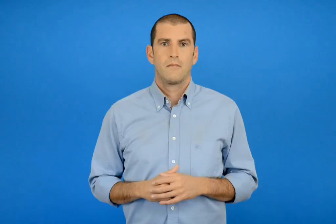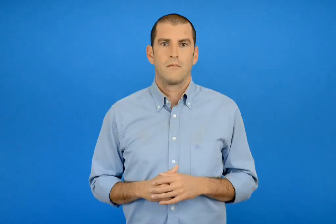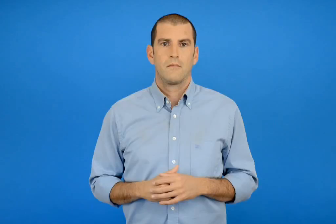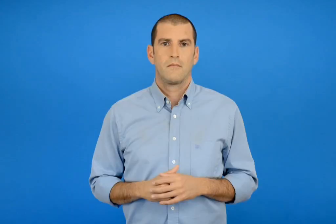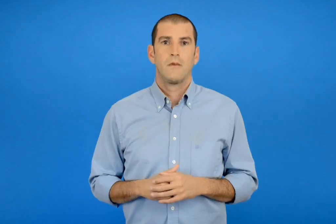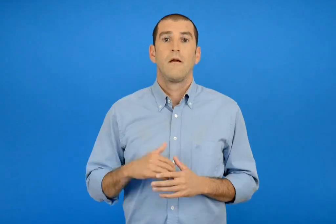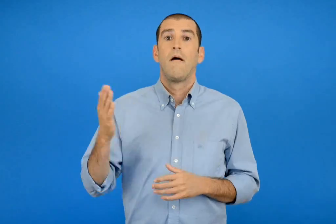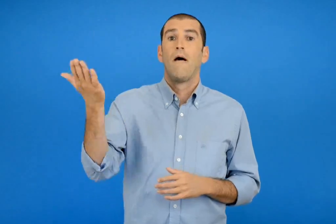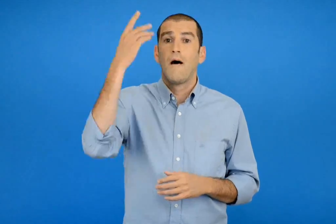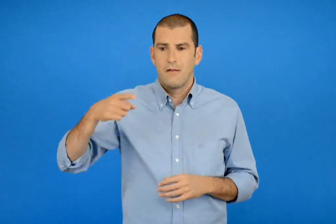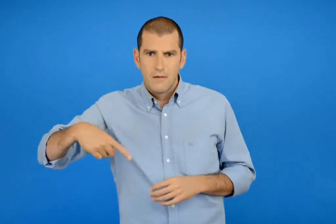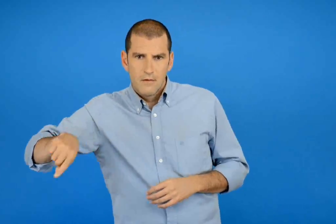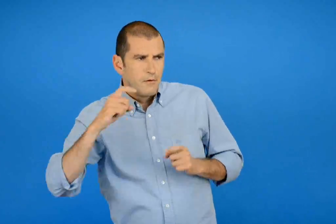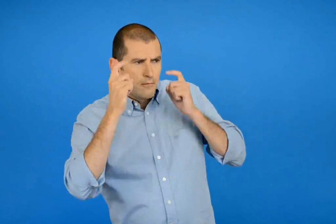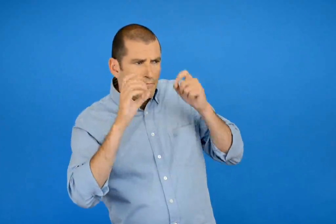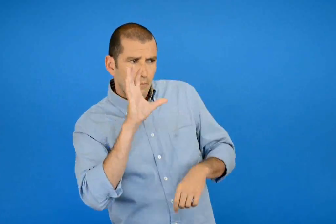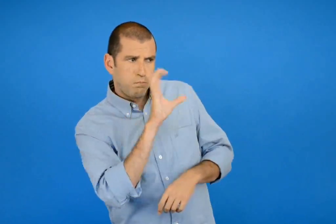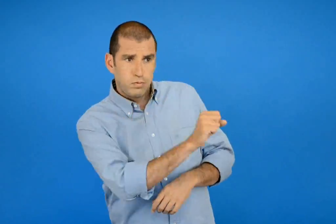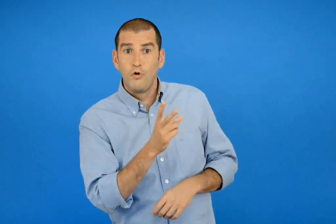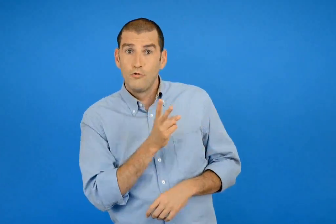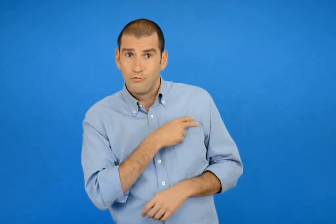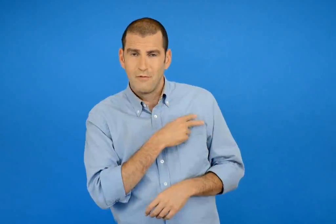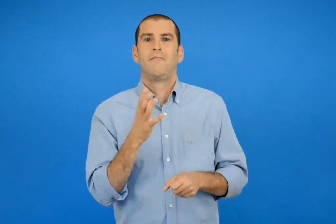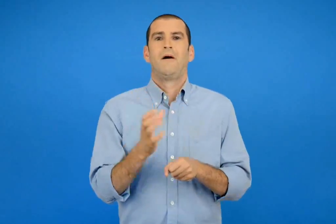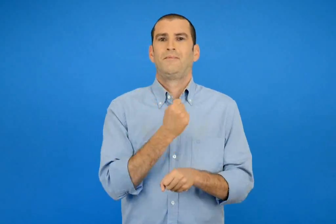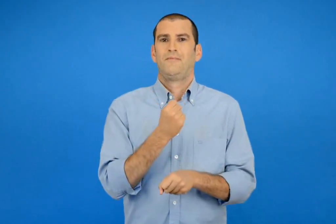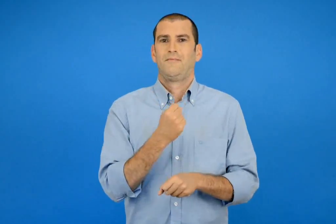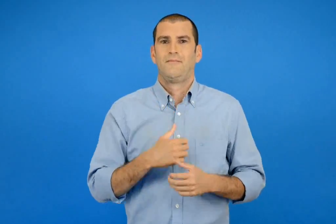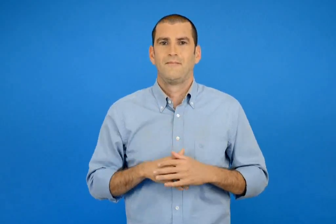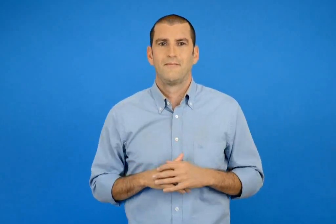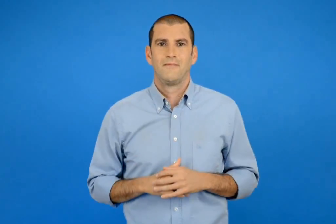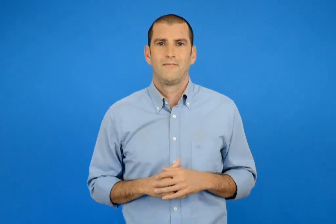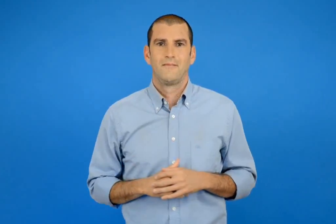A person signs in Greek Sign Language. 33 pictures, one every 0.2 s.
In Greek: κερδίζουν αν μαντέψουν σωστά
